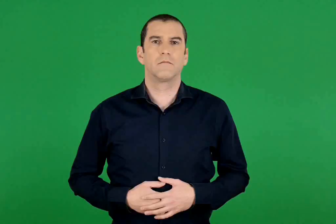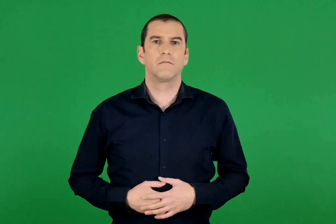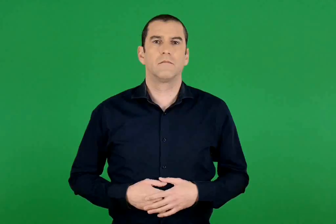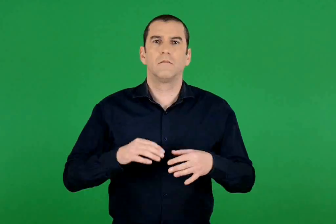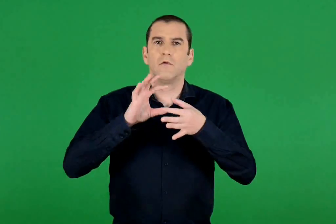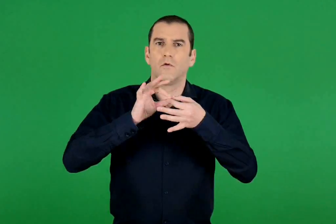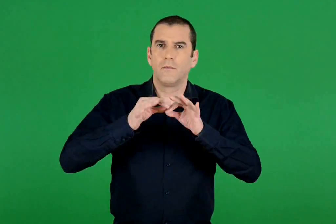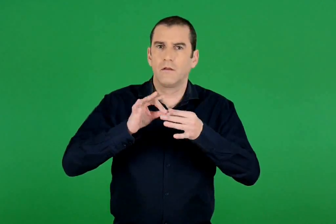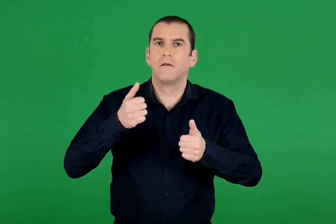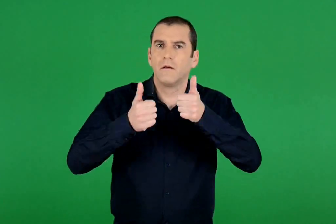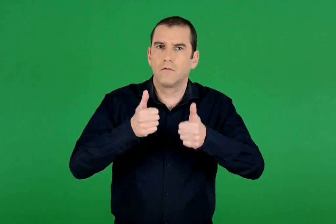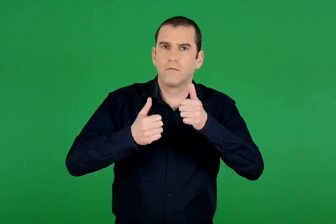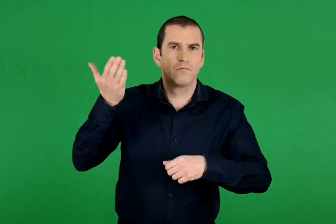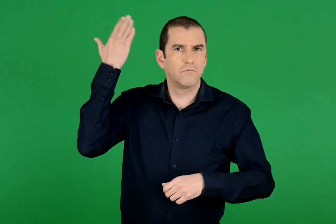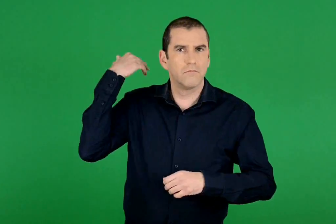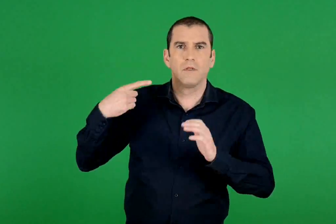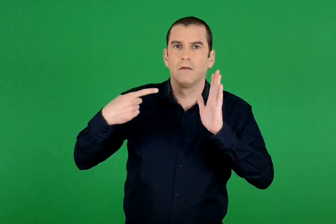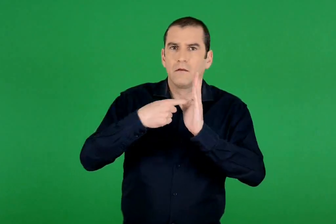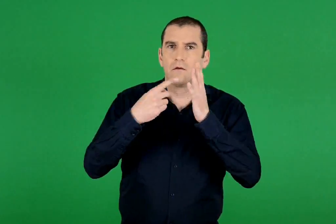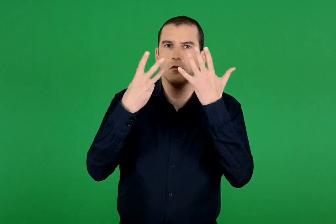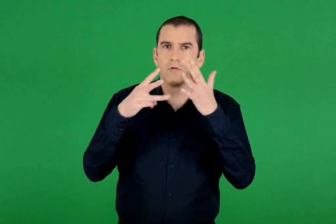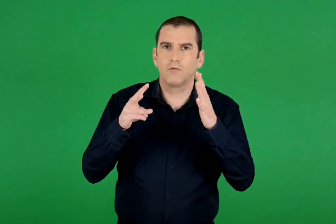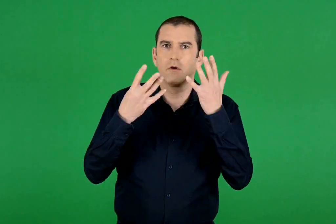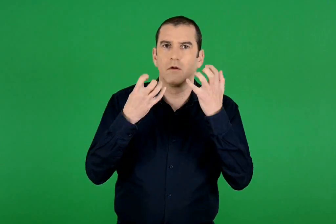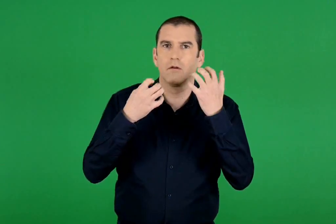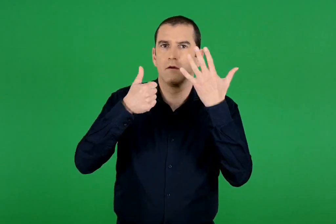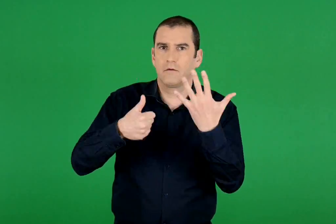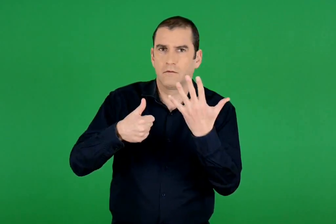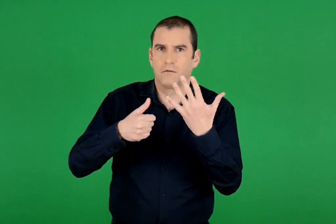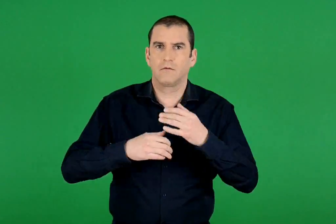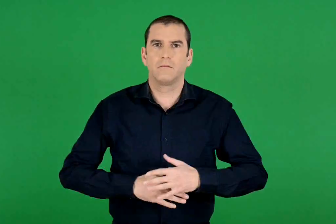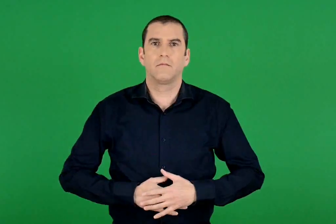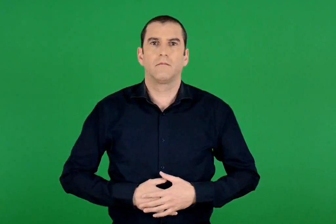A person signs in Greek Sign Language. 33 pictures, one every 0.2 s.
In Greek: ολυμπιάδα του 1896
